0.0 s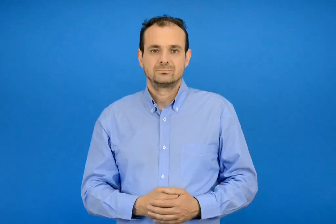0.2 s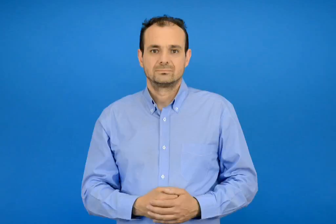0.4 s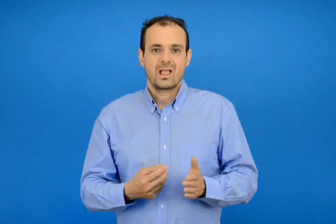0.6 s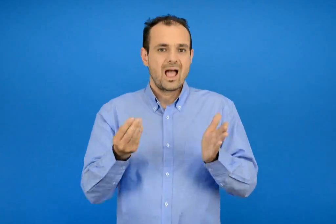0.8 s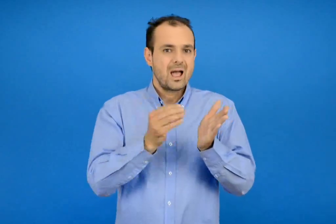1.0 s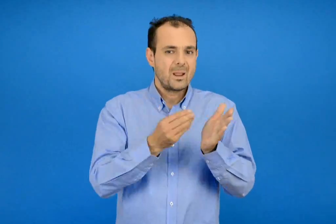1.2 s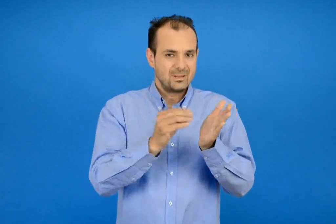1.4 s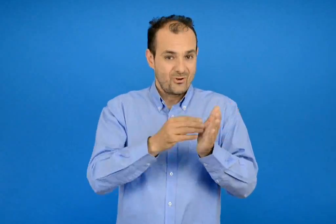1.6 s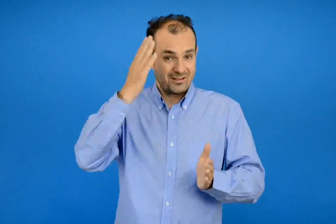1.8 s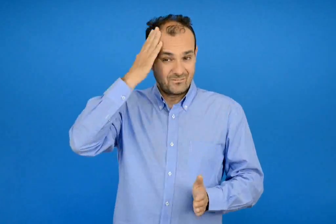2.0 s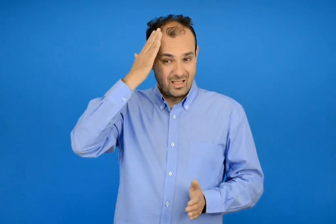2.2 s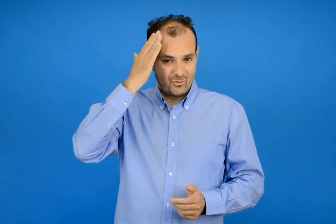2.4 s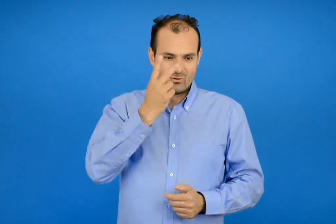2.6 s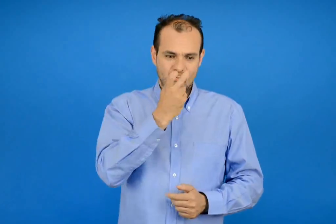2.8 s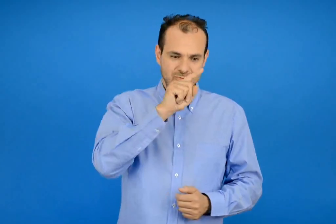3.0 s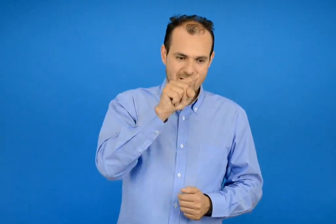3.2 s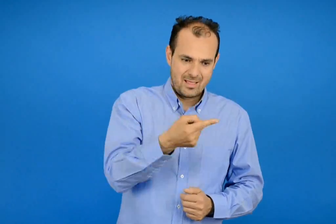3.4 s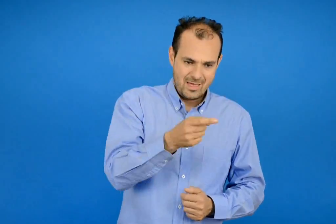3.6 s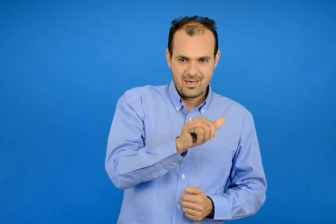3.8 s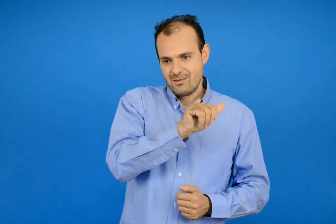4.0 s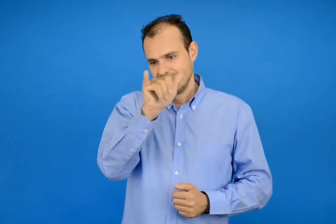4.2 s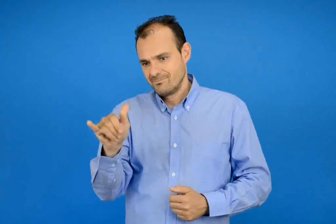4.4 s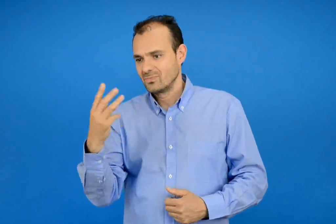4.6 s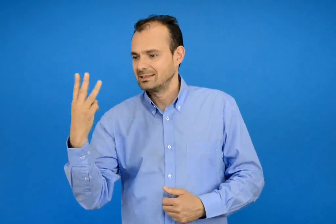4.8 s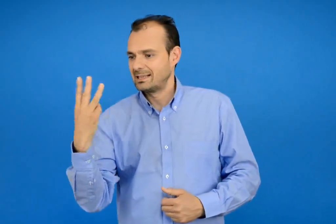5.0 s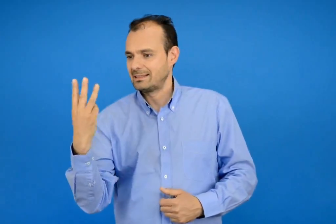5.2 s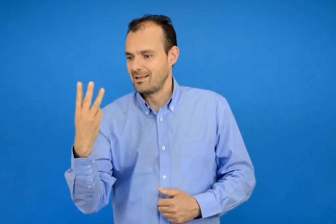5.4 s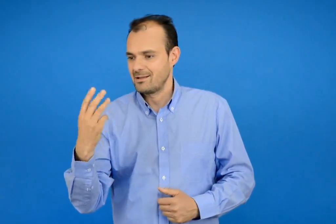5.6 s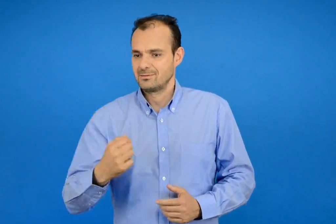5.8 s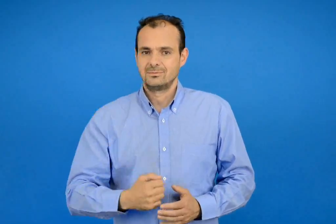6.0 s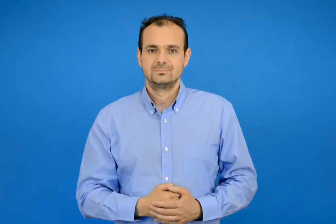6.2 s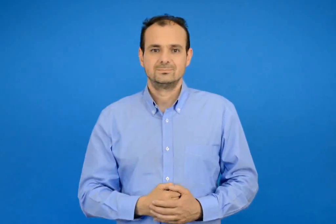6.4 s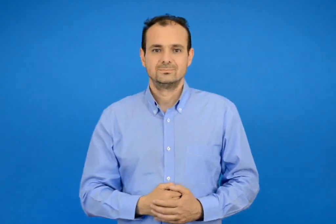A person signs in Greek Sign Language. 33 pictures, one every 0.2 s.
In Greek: επαναληπτικό κεφάλαια 29 - 33
